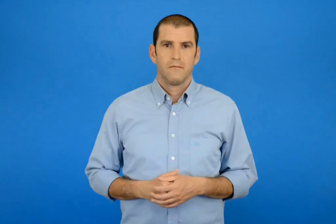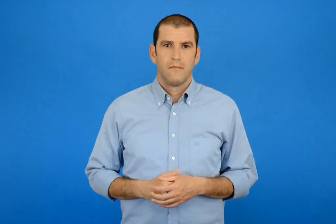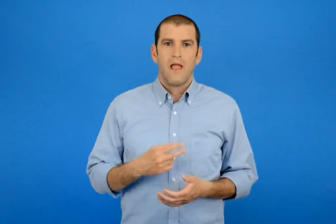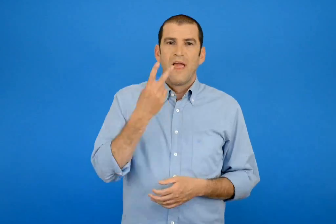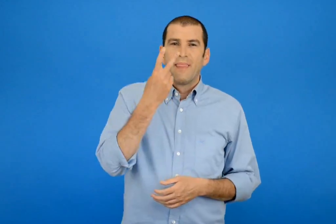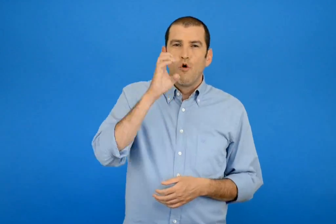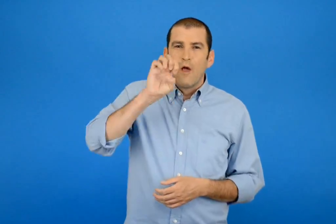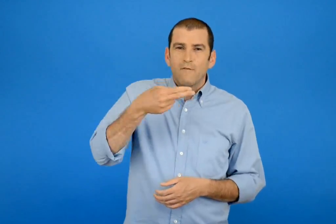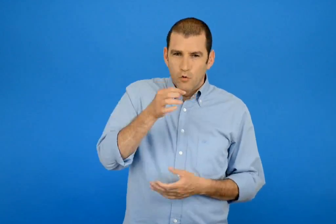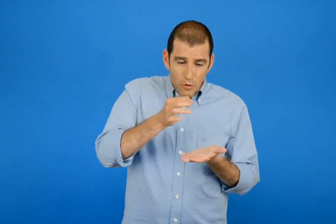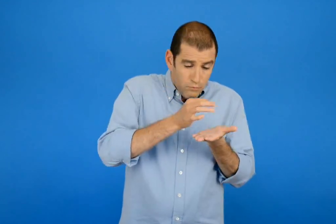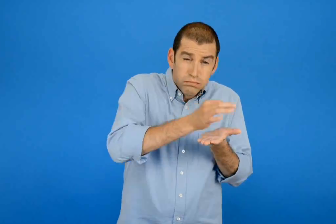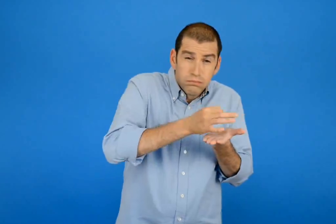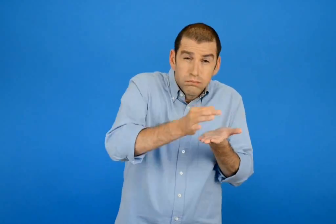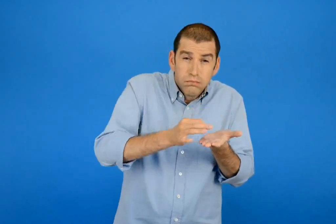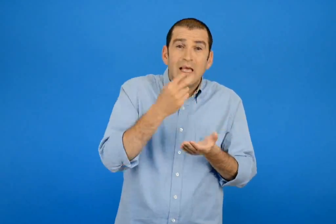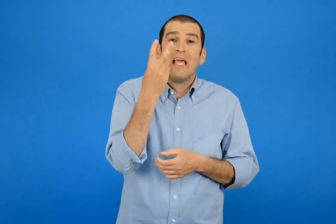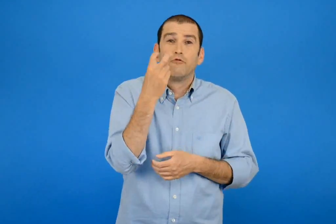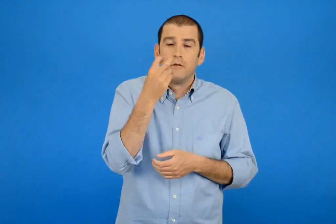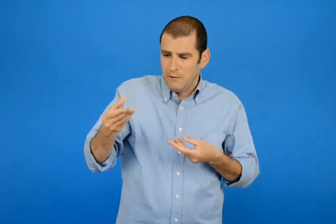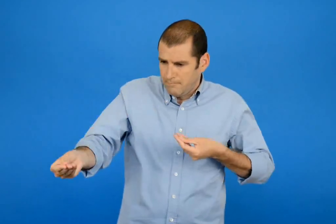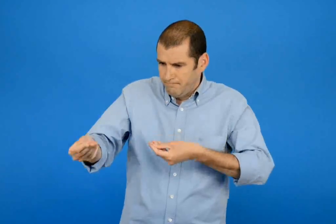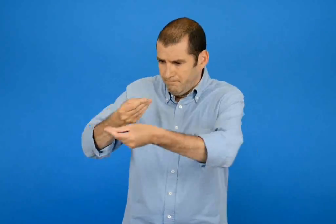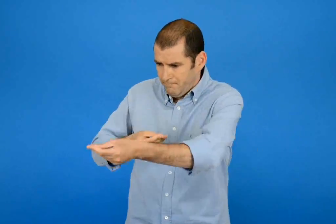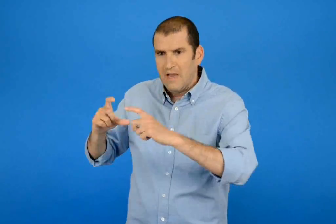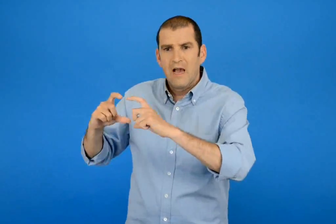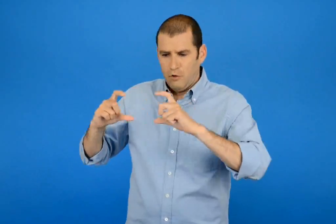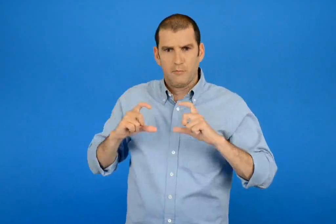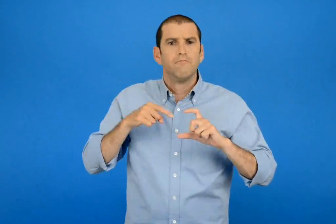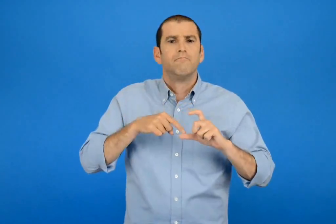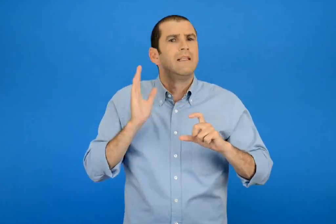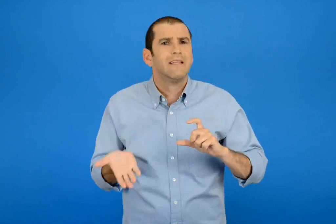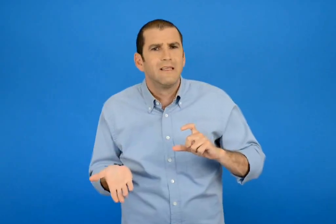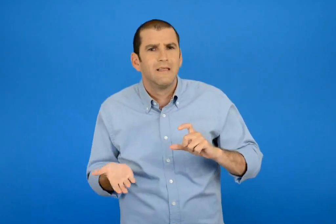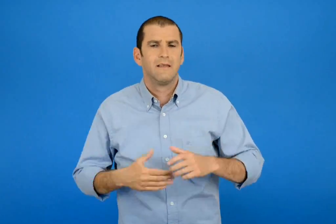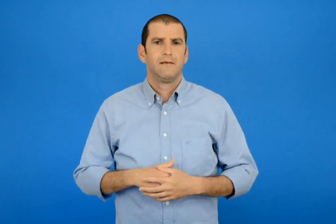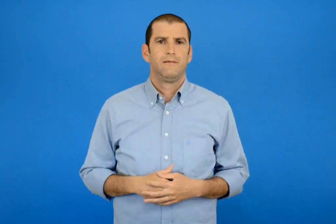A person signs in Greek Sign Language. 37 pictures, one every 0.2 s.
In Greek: με τι χαρτονομίσματα μπορούμε να ανταλλάξουμε 20 κέρματα των 2 € ;
